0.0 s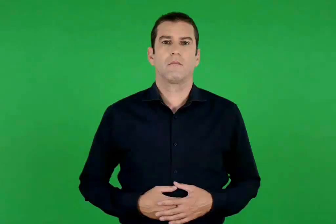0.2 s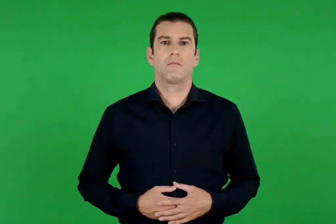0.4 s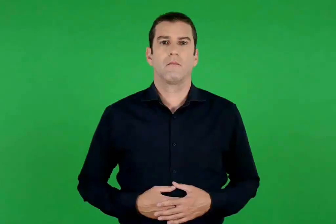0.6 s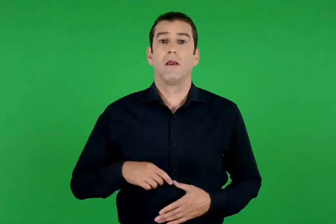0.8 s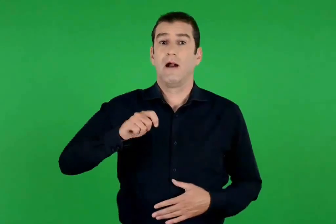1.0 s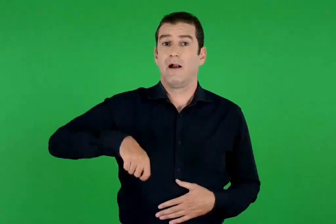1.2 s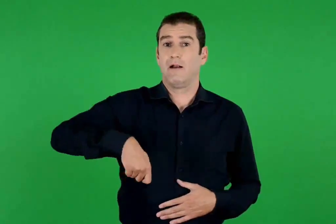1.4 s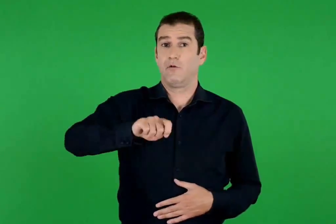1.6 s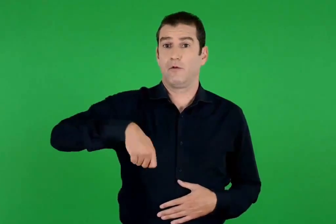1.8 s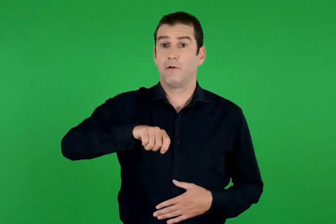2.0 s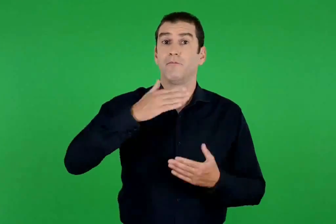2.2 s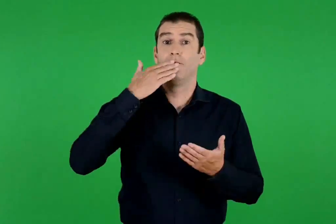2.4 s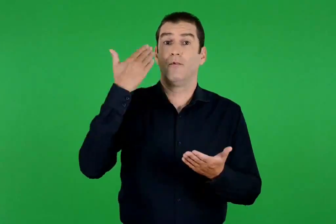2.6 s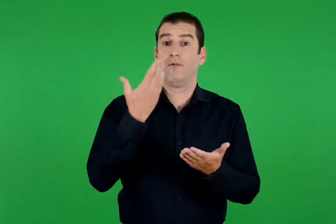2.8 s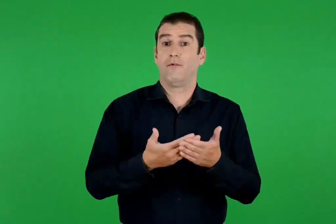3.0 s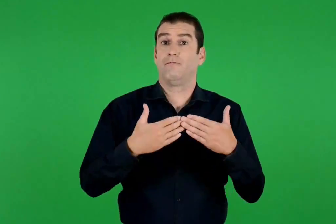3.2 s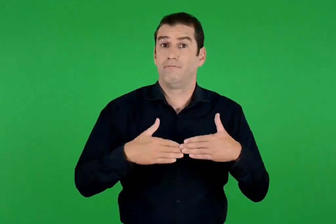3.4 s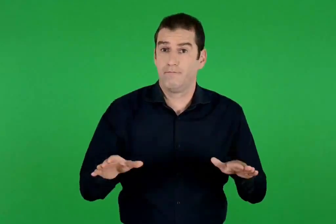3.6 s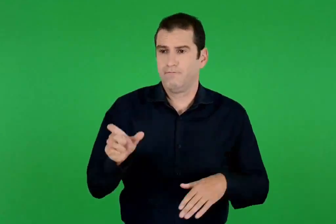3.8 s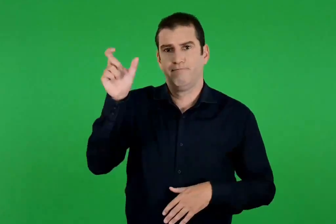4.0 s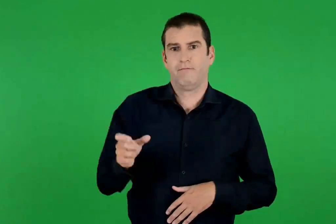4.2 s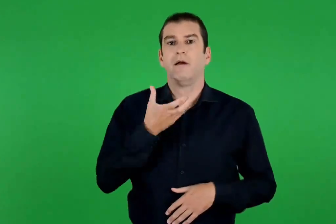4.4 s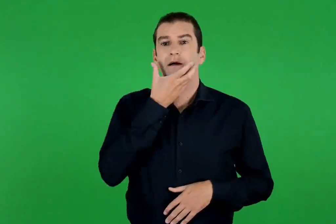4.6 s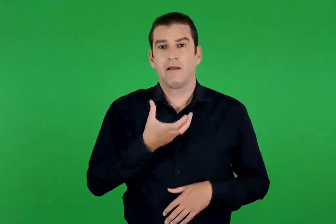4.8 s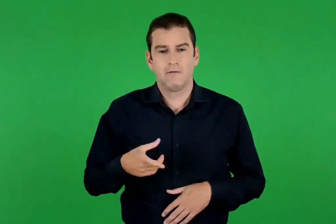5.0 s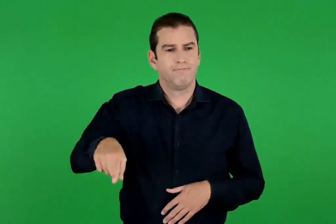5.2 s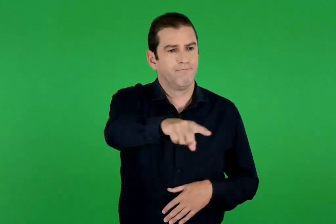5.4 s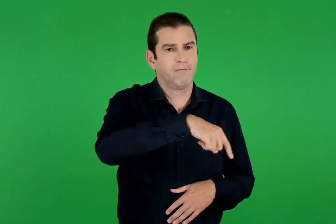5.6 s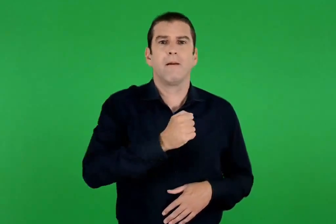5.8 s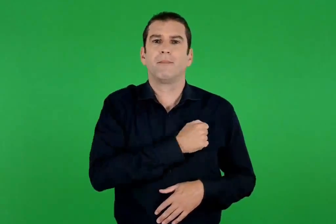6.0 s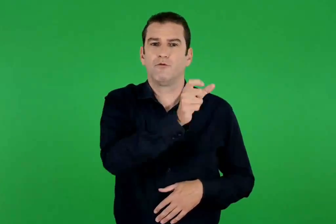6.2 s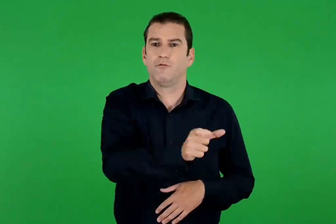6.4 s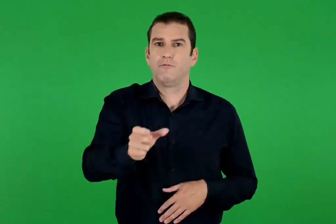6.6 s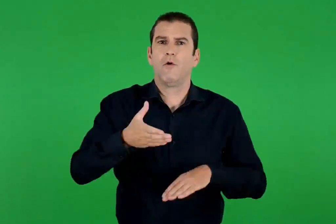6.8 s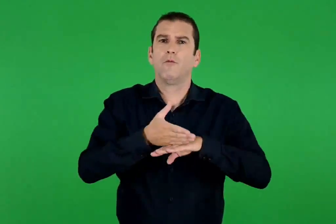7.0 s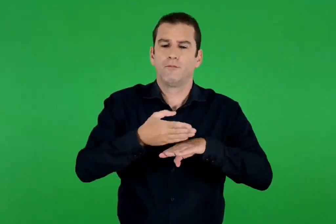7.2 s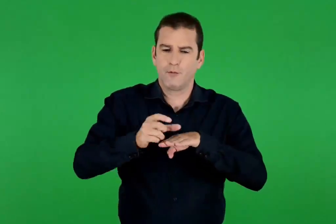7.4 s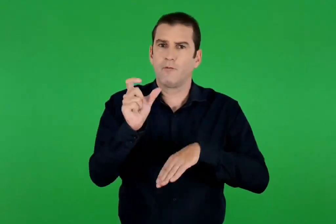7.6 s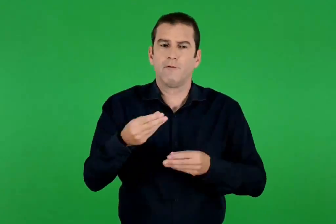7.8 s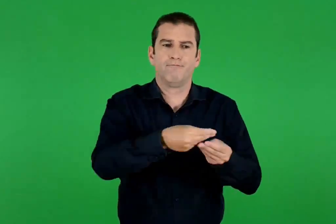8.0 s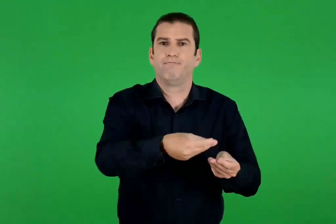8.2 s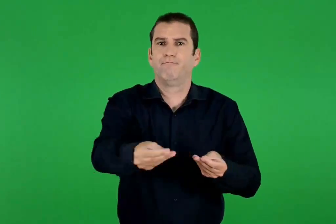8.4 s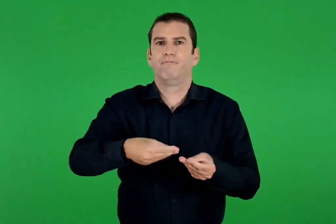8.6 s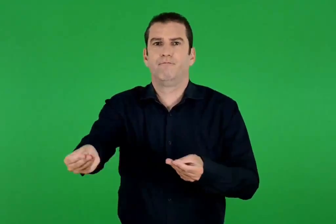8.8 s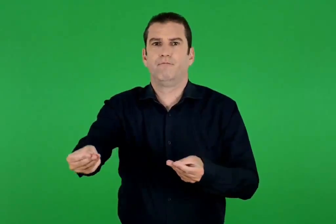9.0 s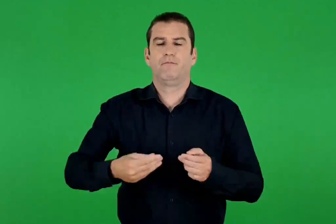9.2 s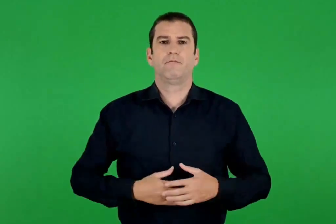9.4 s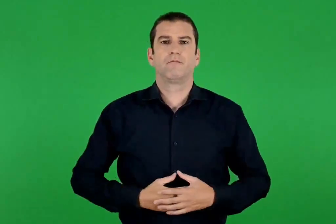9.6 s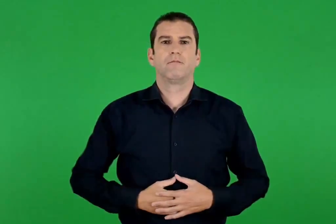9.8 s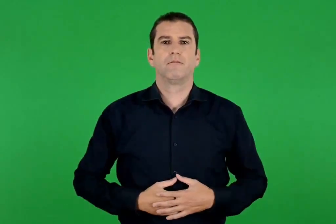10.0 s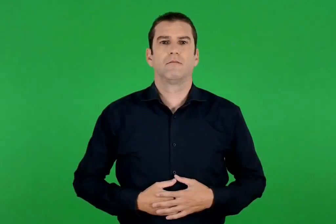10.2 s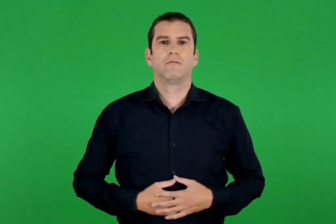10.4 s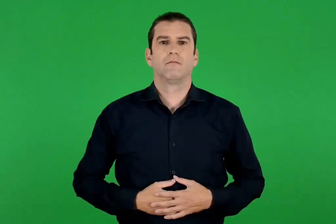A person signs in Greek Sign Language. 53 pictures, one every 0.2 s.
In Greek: όταν η θεία λειτουργία τελειώσει , ο ιερέας μοιράζει στους πιστούς το αντίδωρο
